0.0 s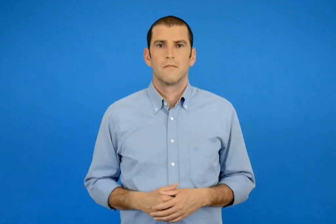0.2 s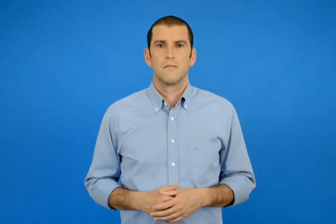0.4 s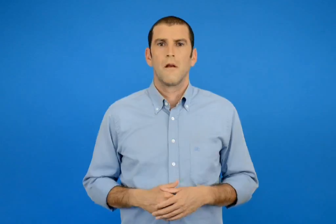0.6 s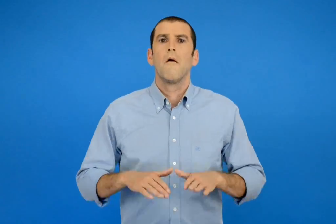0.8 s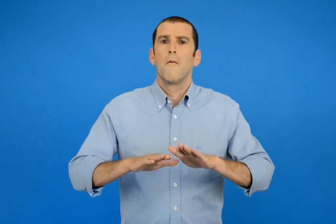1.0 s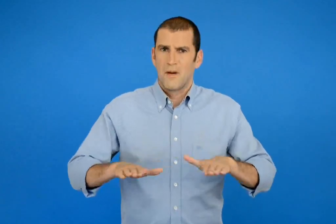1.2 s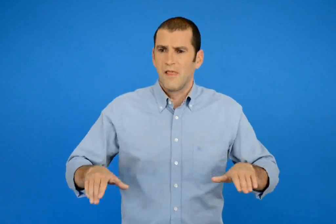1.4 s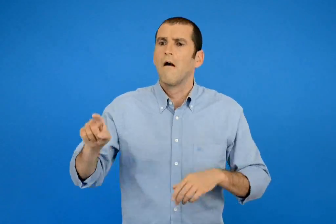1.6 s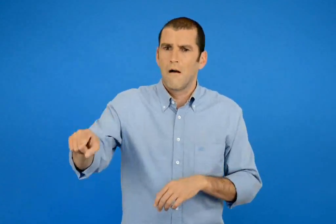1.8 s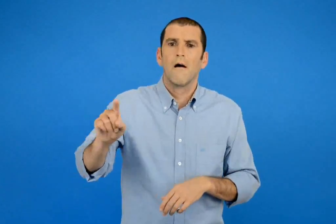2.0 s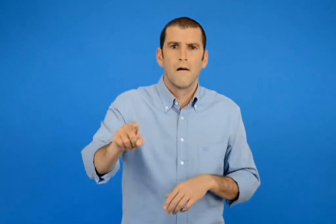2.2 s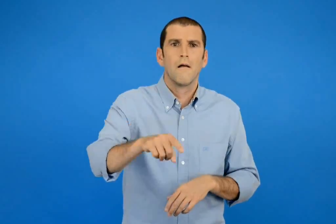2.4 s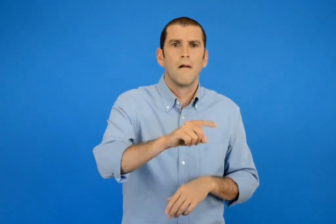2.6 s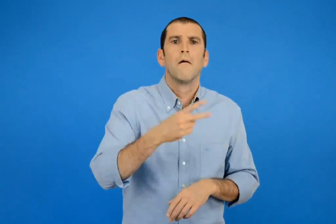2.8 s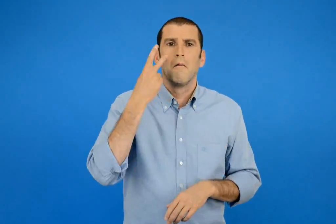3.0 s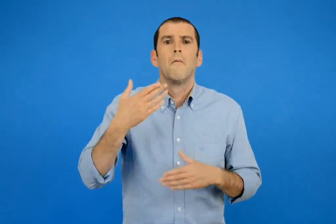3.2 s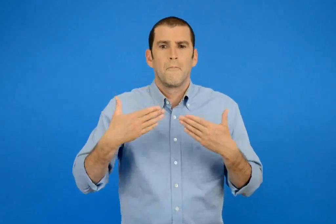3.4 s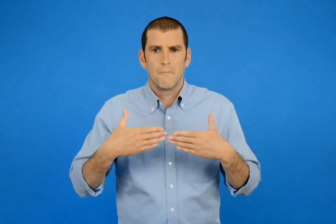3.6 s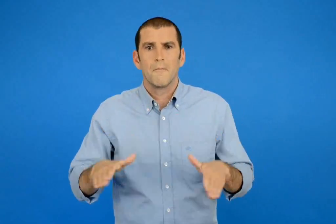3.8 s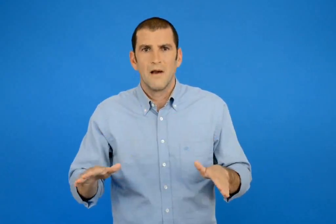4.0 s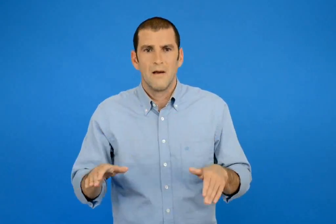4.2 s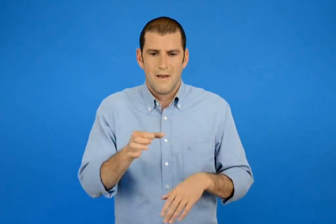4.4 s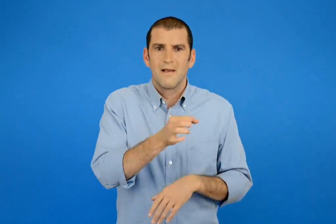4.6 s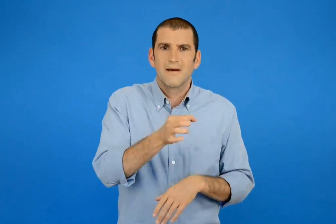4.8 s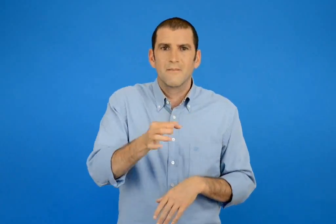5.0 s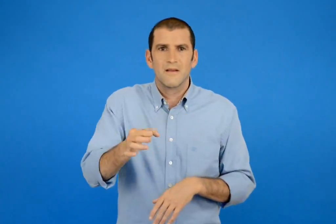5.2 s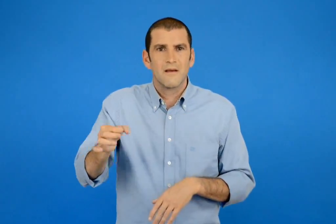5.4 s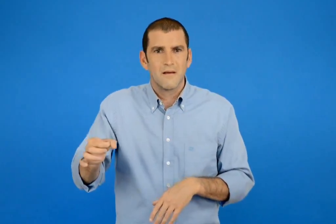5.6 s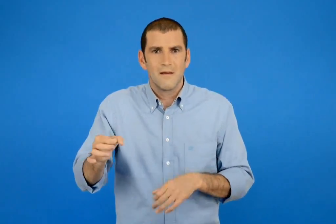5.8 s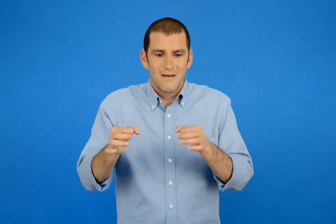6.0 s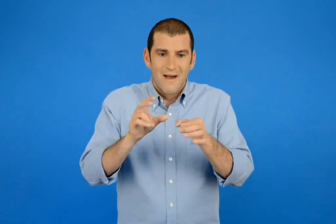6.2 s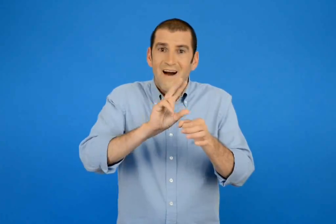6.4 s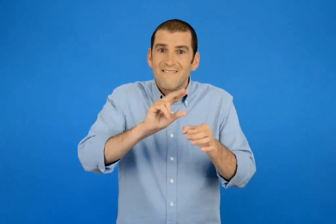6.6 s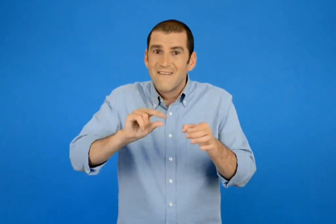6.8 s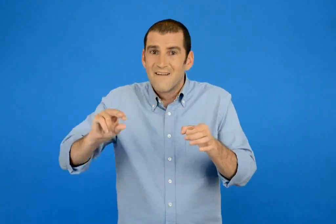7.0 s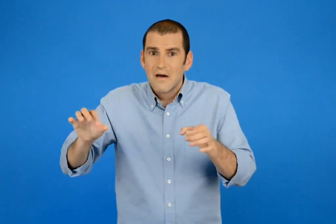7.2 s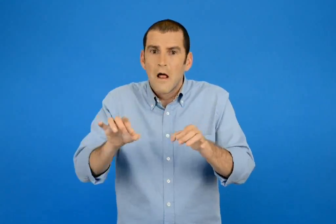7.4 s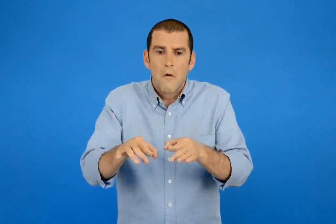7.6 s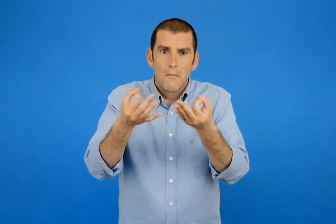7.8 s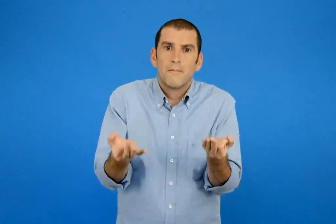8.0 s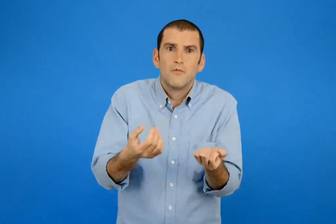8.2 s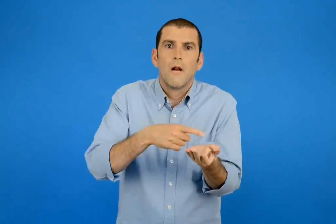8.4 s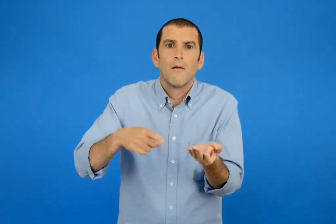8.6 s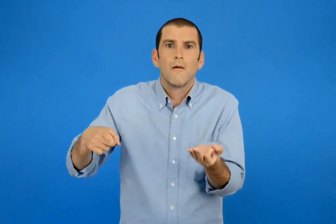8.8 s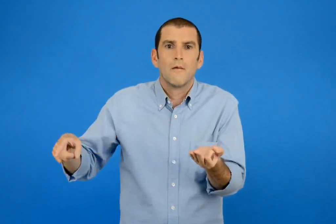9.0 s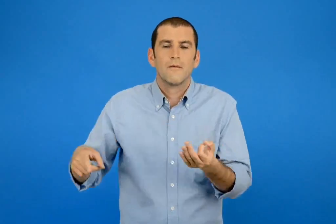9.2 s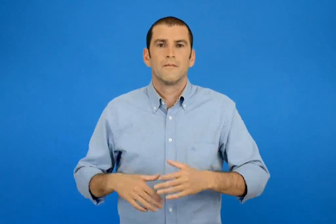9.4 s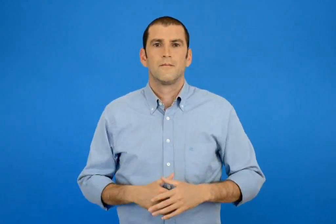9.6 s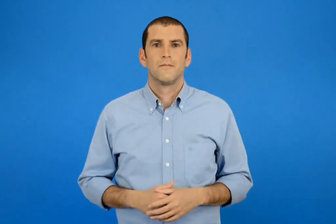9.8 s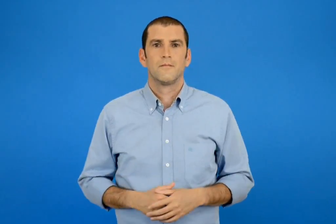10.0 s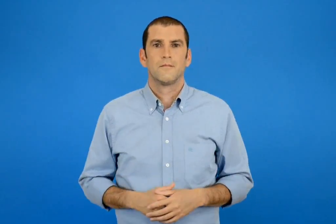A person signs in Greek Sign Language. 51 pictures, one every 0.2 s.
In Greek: κι άλλα παιδιά έχουν δει διαφορετικά κέρματα της ιδίας αξίας
